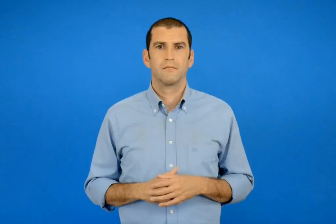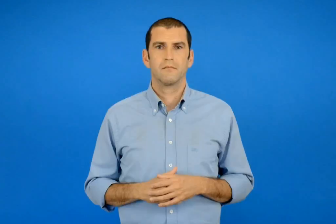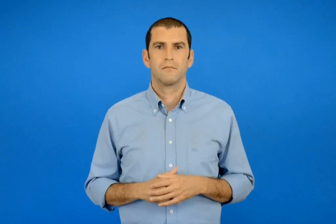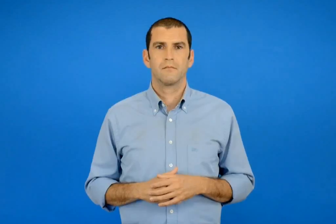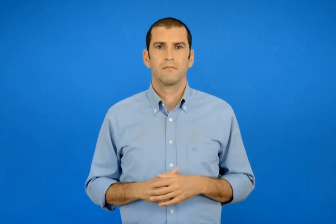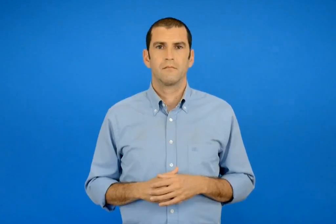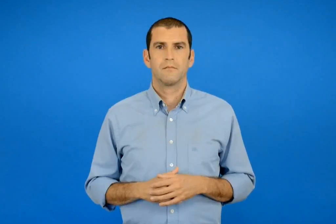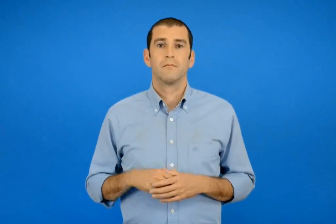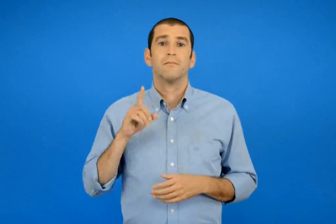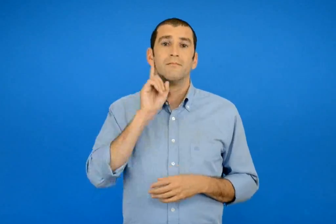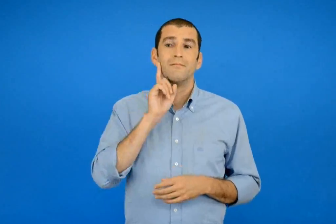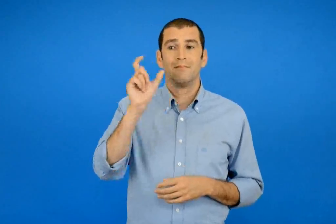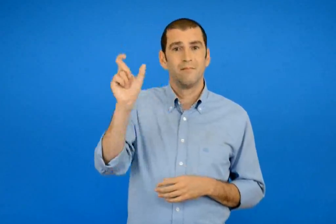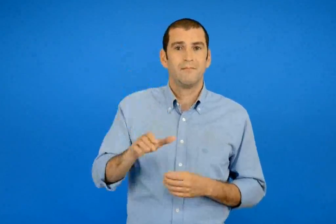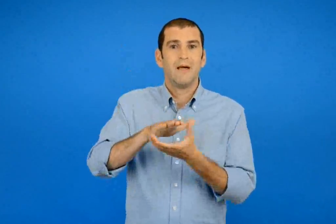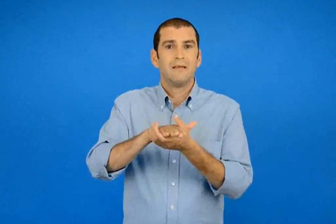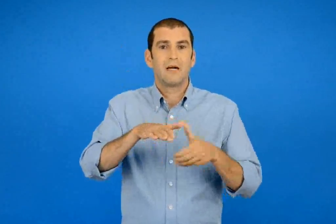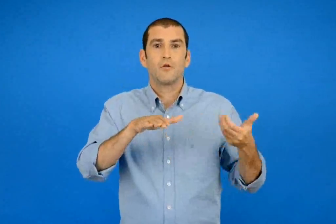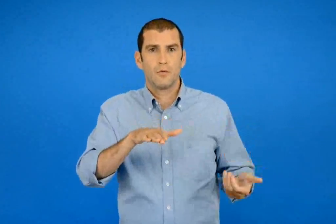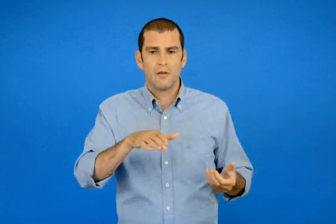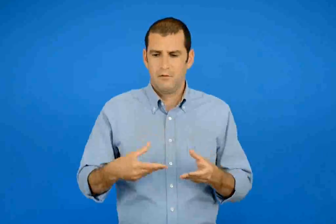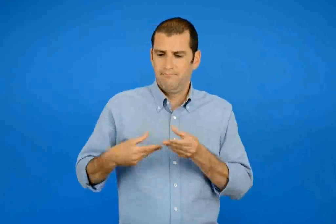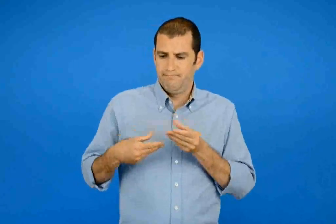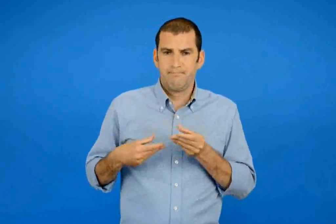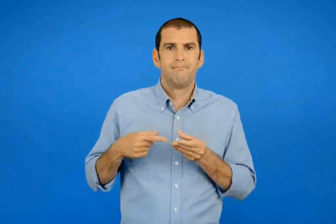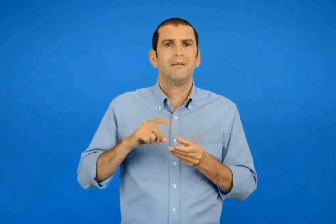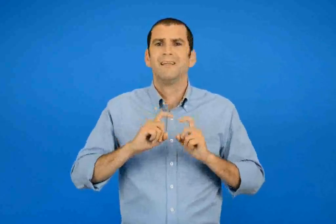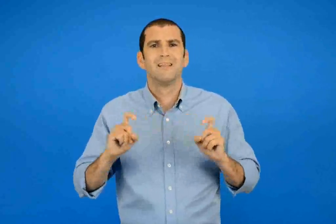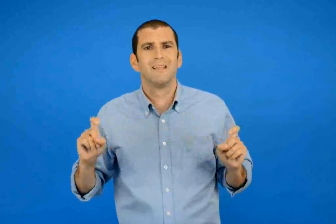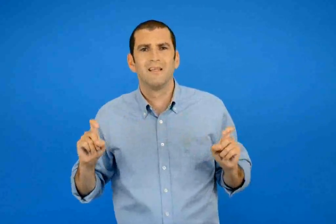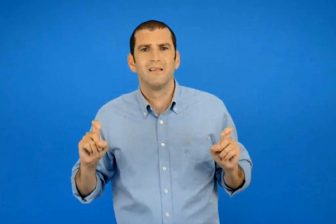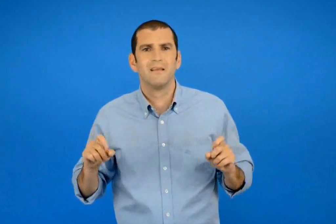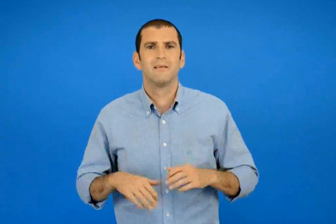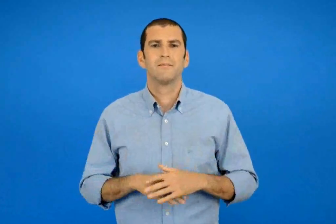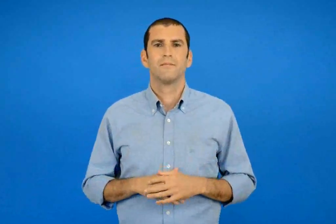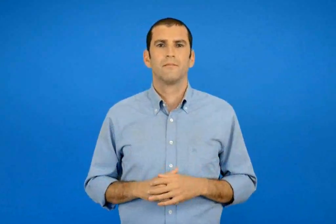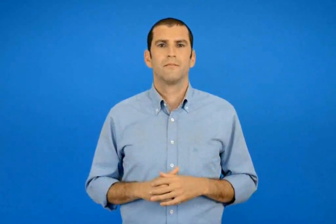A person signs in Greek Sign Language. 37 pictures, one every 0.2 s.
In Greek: τι κρατά η σταχτοπούτα ;
